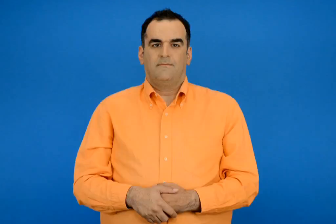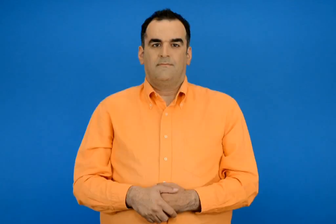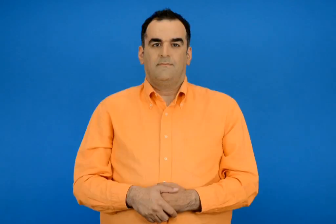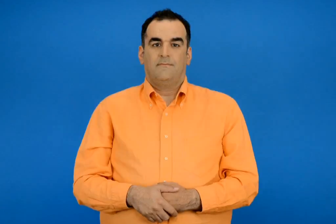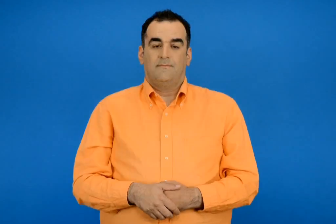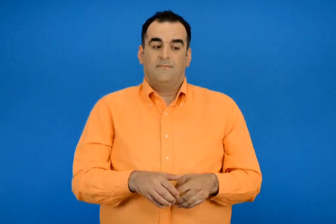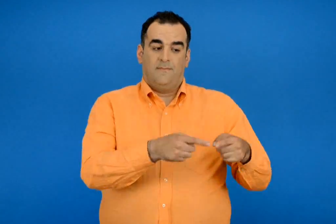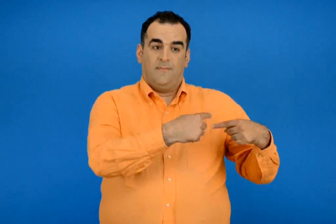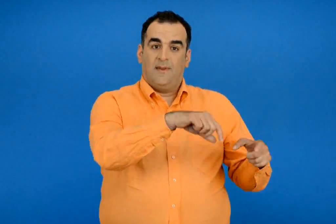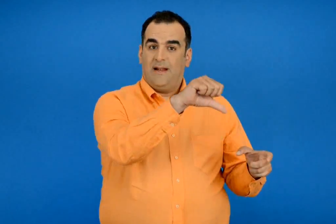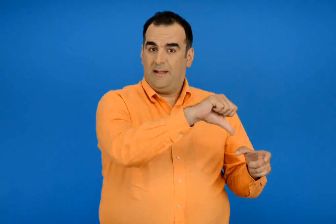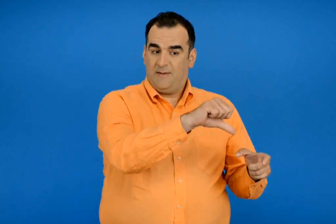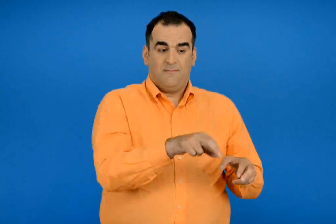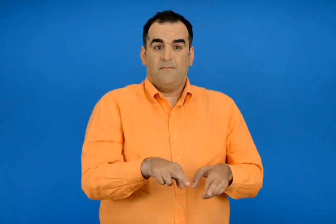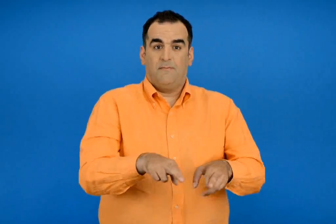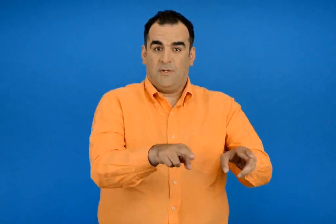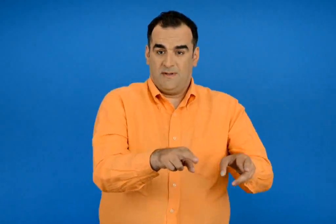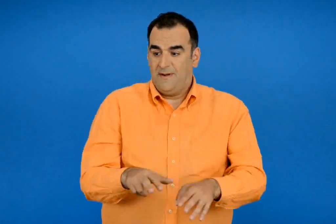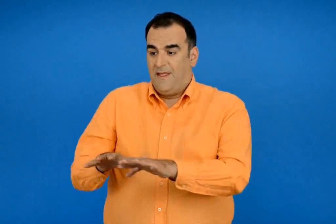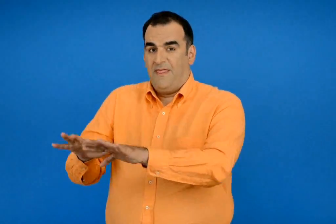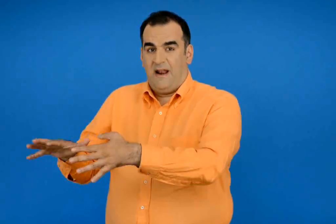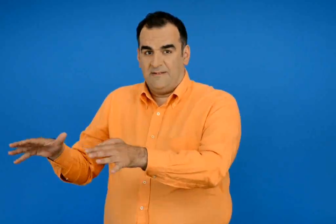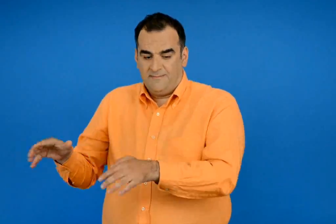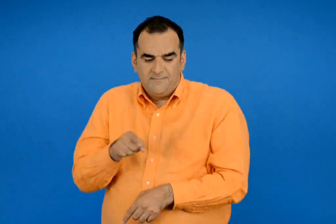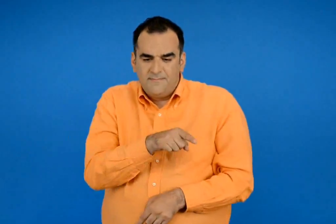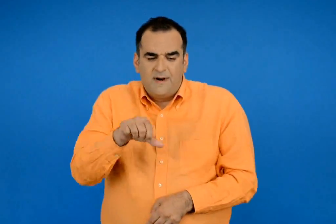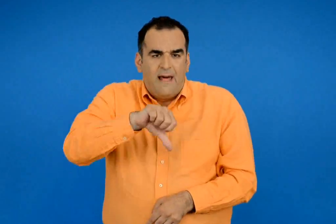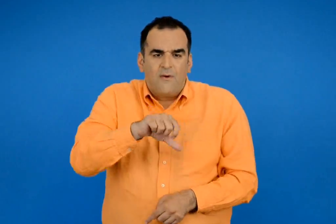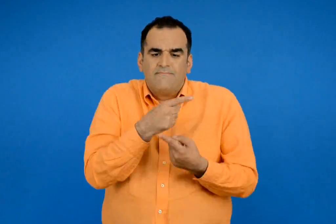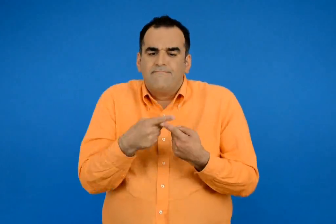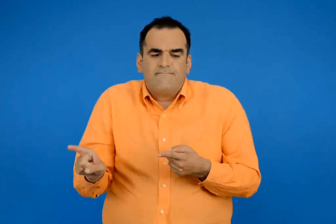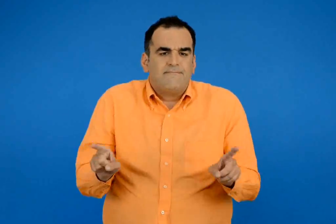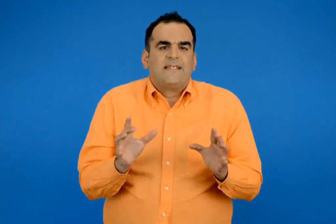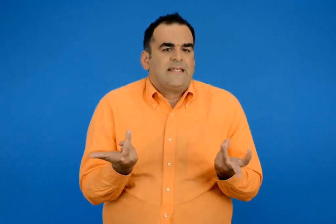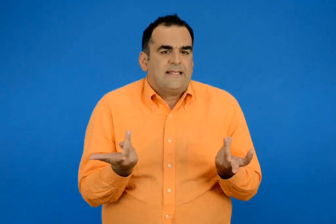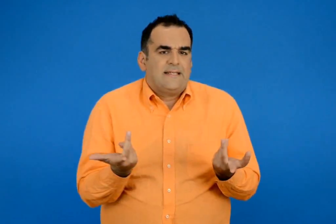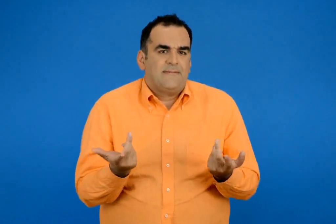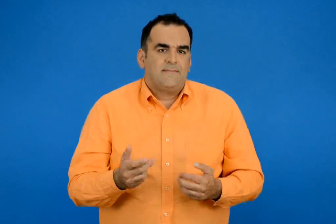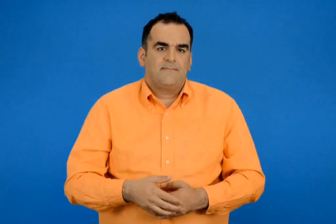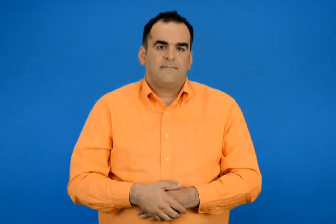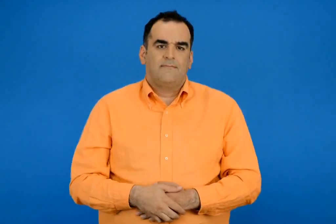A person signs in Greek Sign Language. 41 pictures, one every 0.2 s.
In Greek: σε τι διαφέρει το νερό της θάλασσας από το νερό των λιμνών και των ποταμών ;
